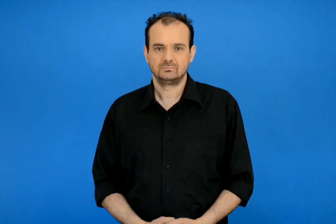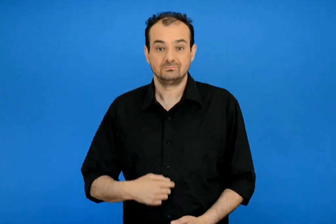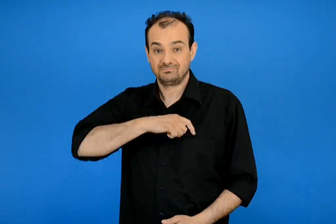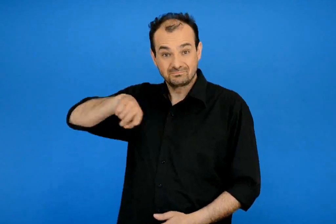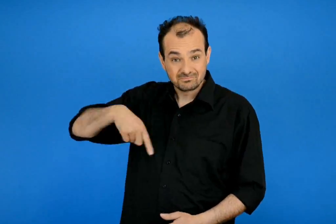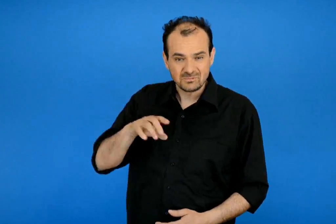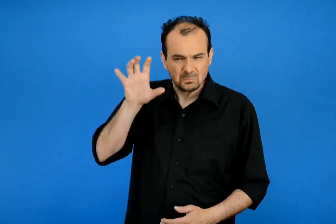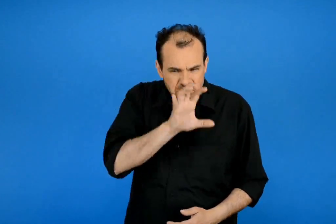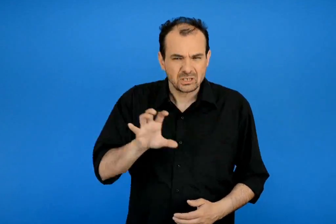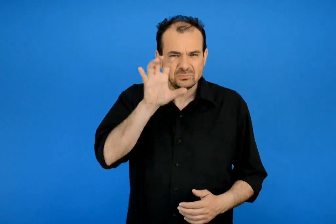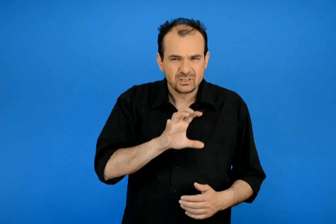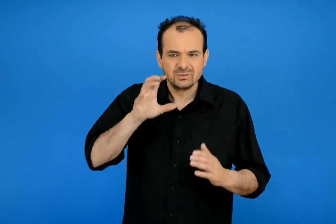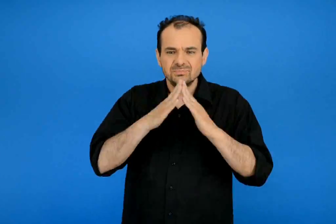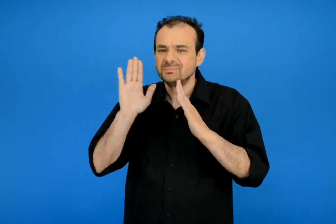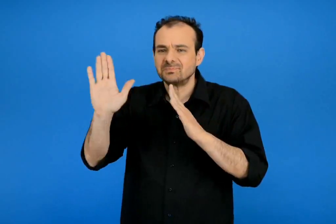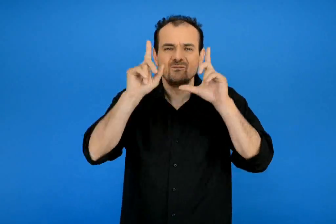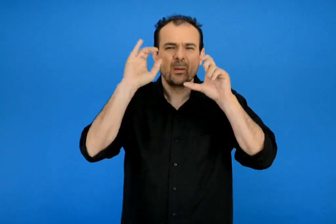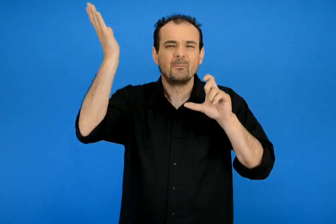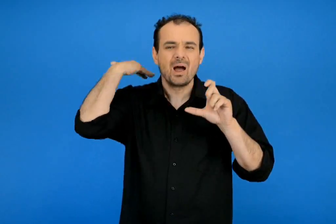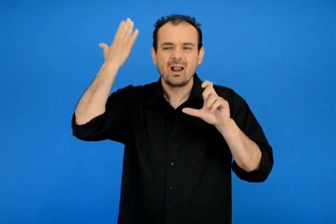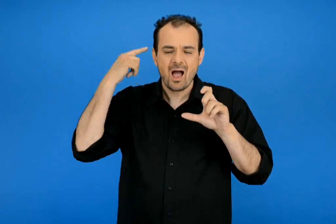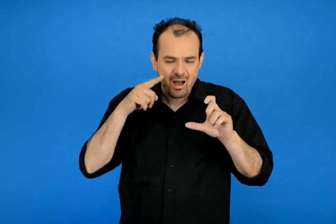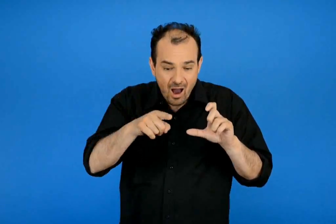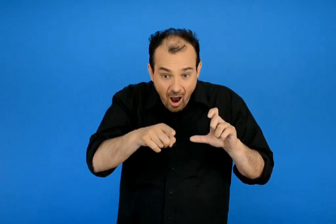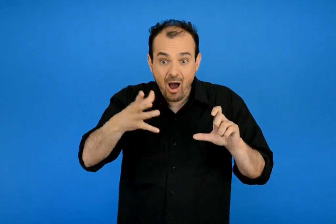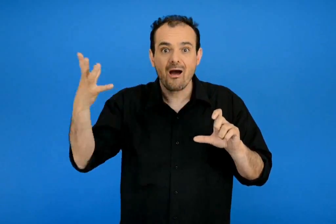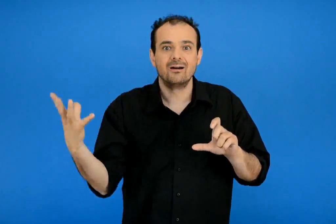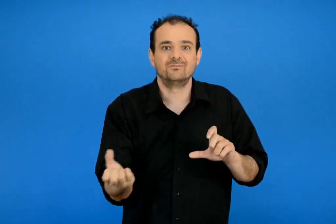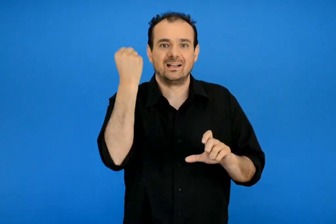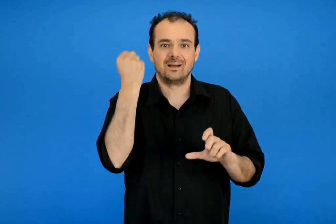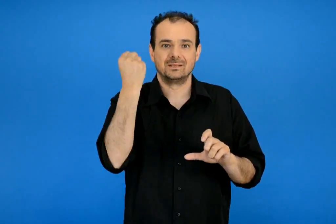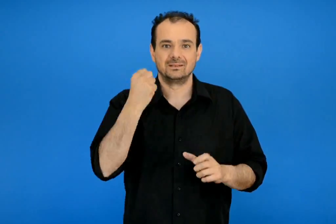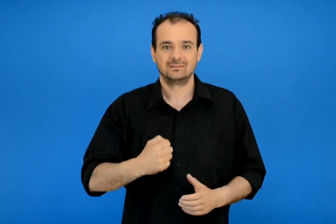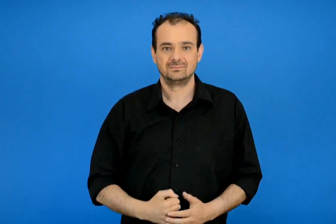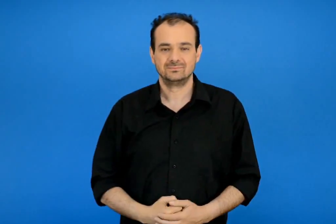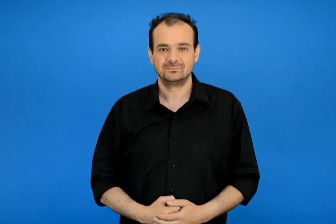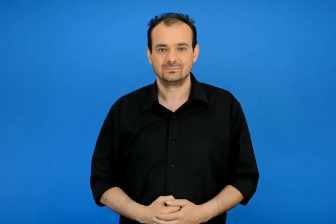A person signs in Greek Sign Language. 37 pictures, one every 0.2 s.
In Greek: ψάξαμε και βρήκαμε παλιές φωτογραφίες της γειτονίας μας
